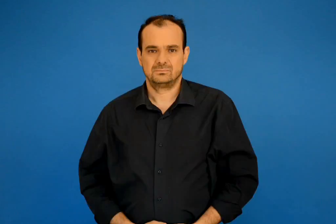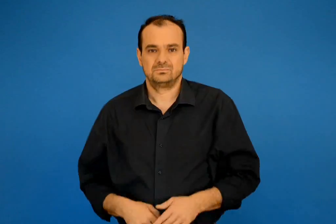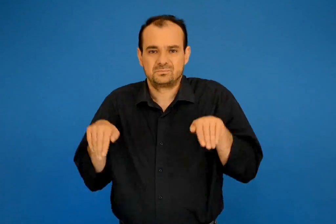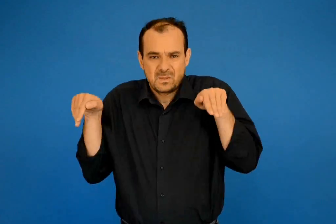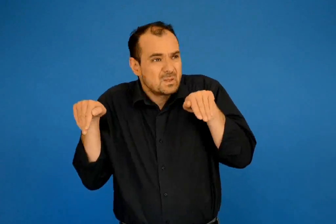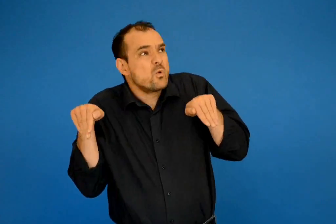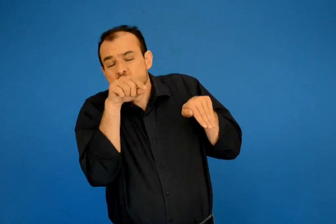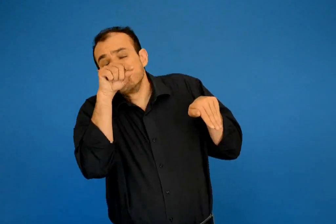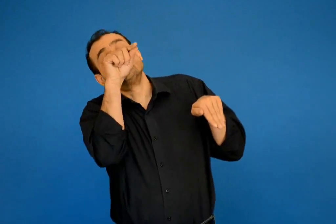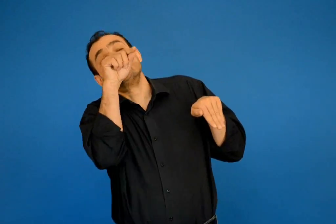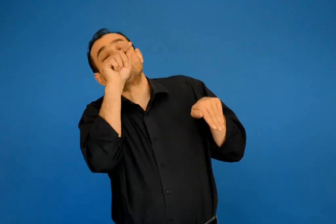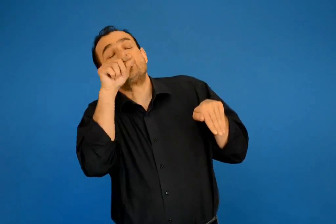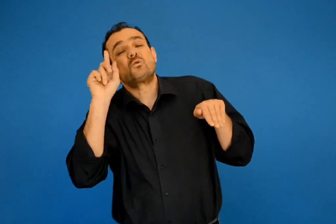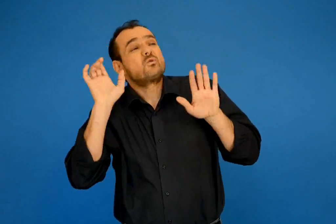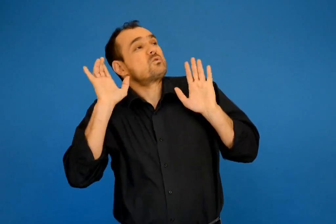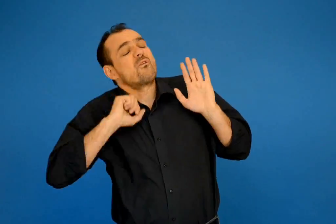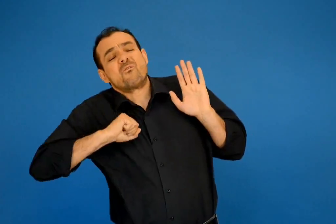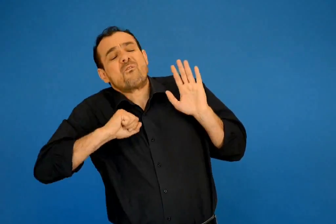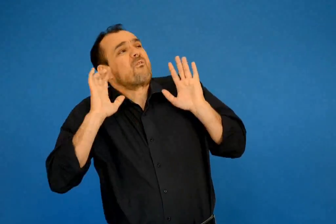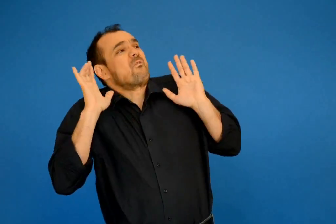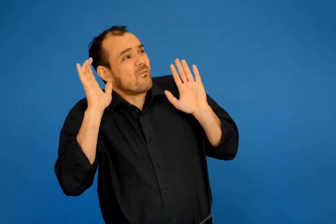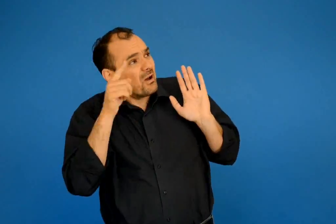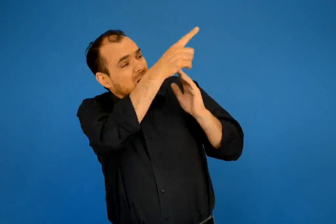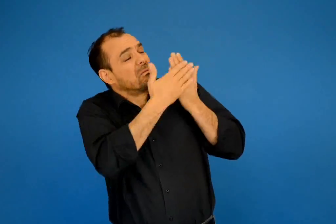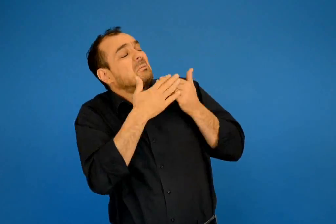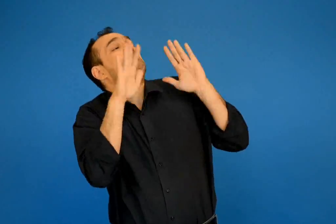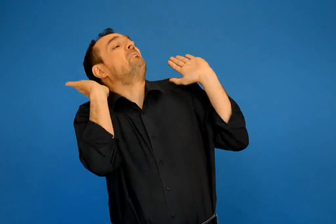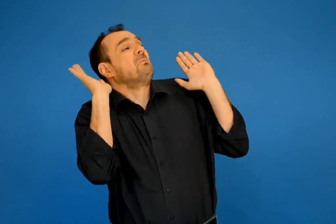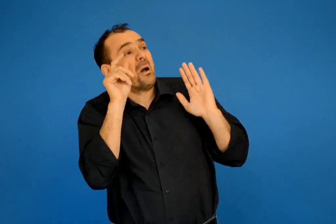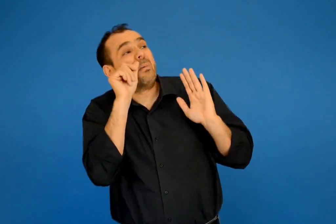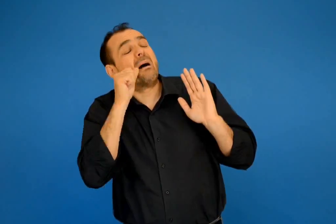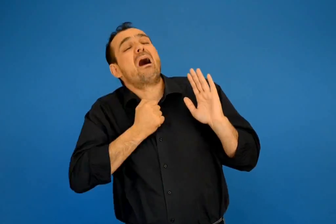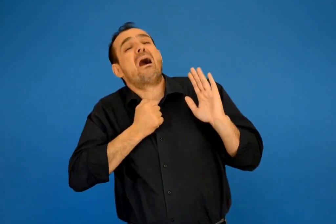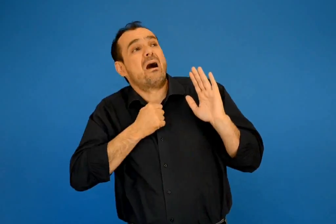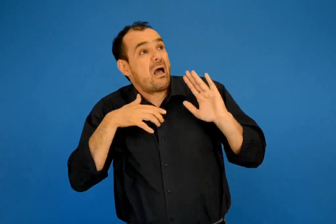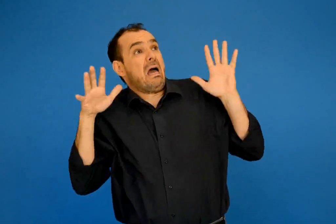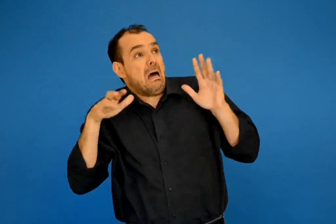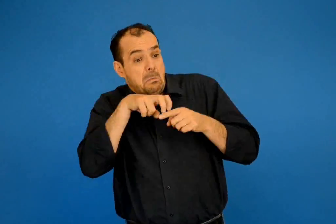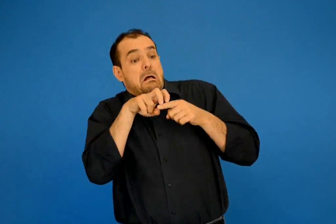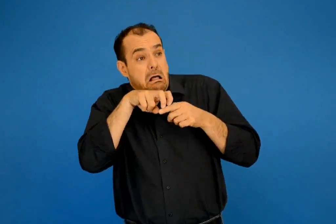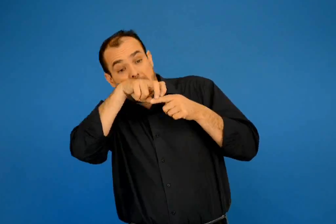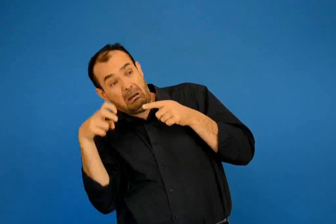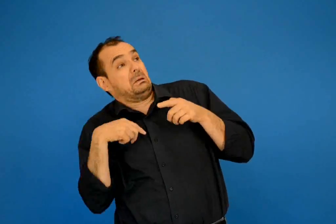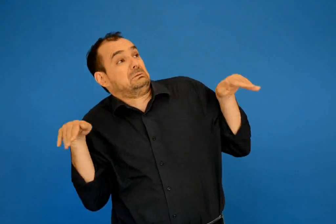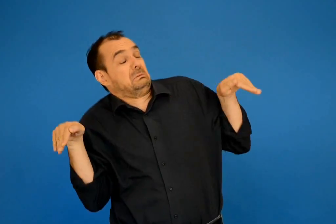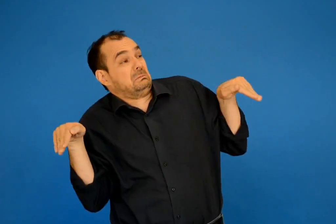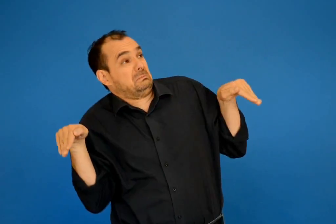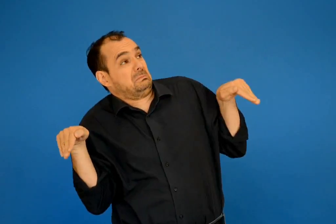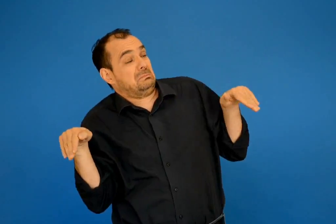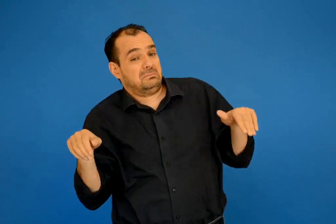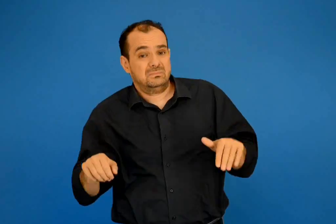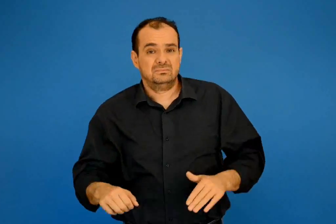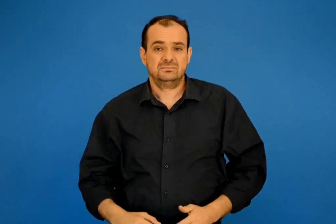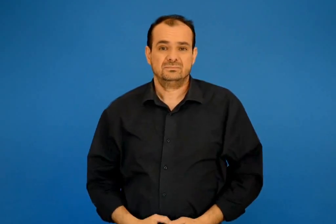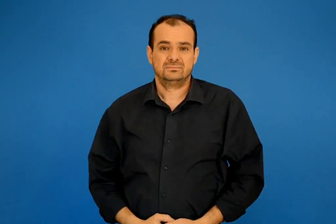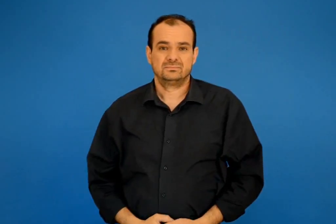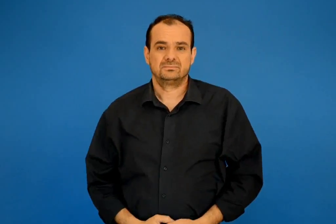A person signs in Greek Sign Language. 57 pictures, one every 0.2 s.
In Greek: όχι κούνησε το κεφαλάκι του δυο φορές ο ντε - ε - ε θέλω τον μπαμπά εσύ δε με βοηθάς καλά θα πεσώ
